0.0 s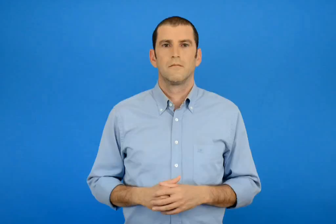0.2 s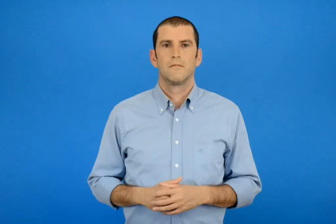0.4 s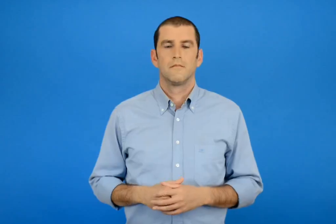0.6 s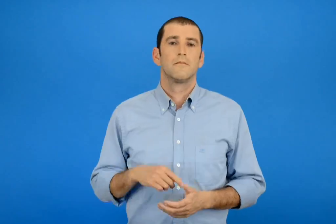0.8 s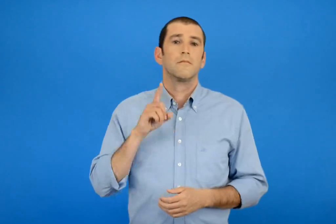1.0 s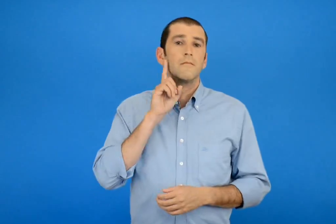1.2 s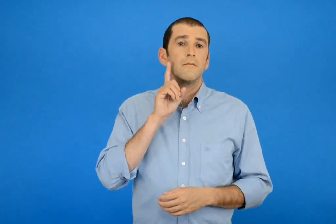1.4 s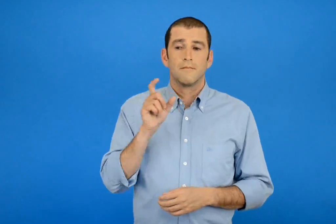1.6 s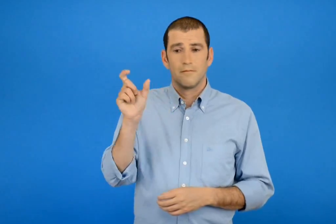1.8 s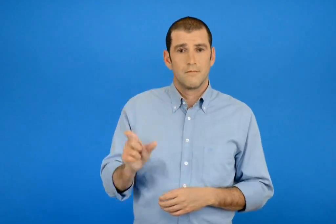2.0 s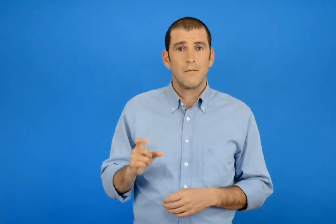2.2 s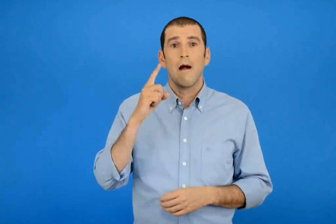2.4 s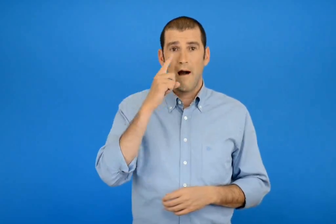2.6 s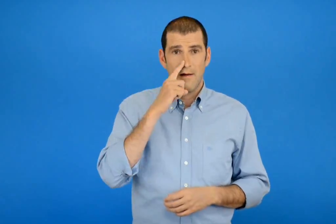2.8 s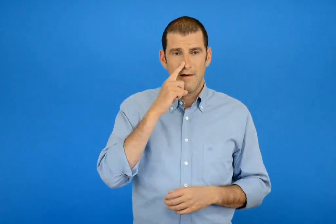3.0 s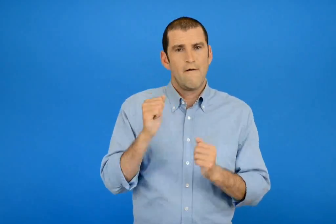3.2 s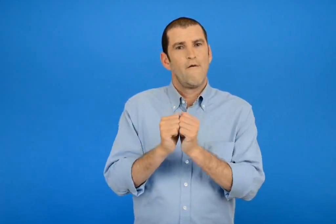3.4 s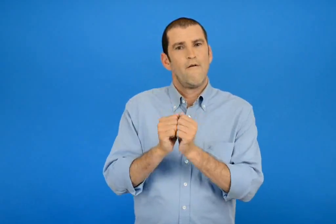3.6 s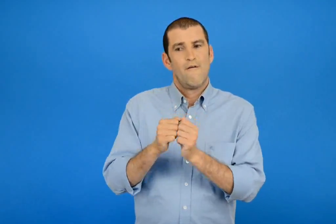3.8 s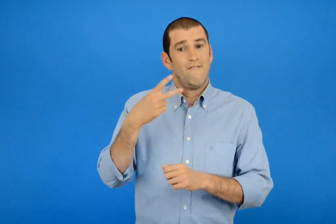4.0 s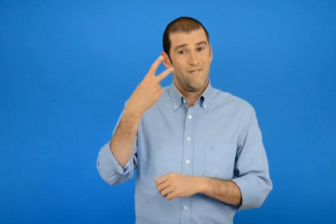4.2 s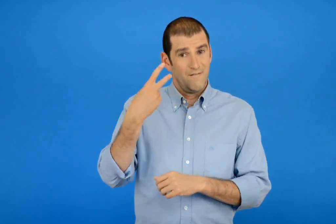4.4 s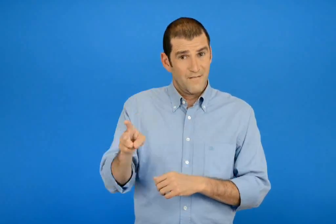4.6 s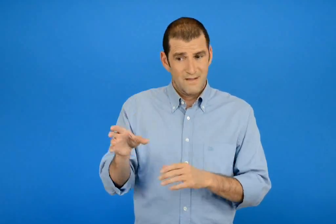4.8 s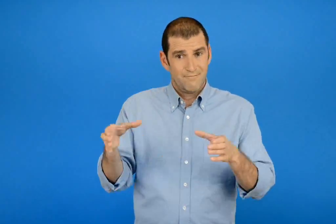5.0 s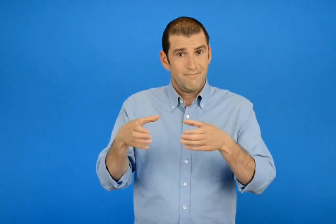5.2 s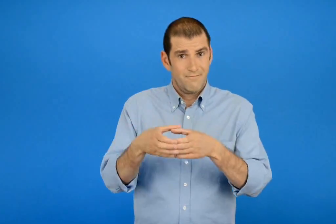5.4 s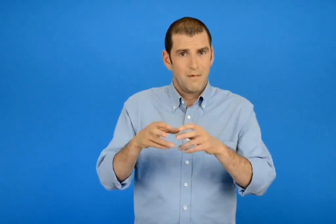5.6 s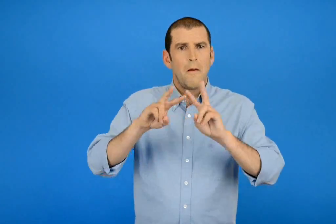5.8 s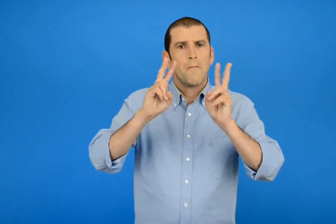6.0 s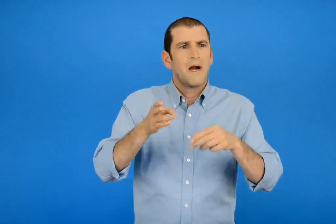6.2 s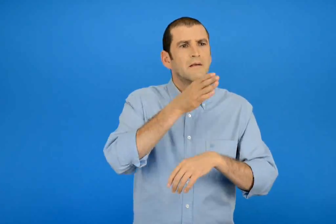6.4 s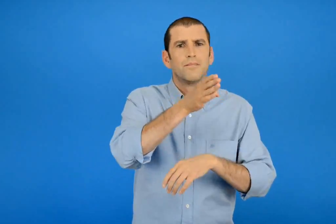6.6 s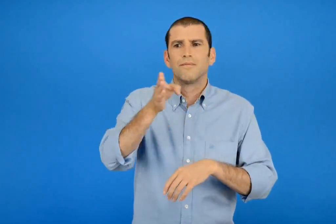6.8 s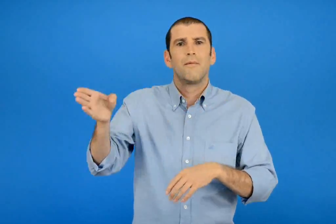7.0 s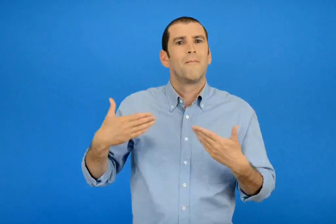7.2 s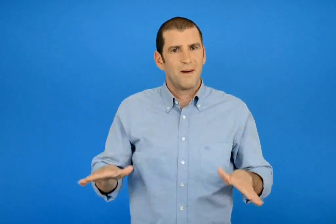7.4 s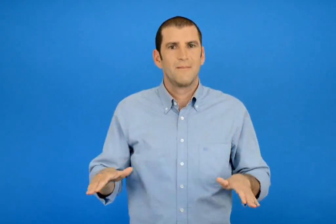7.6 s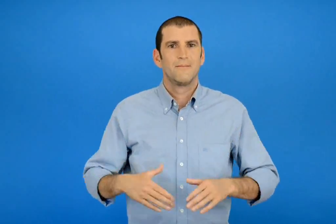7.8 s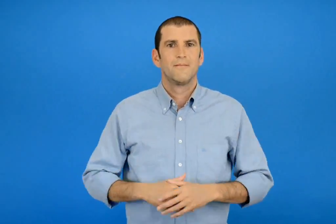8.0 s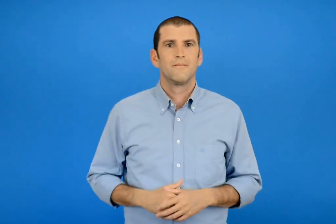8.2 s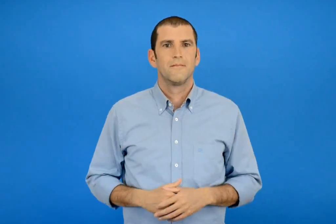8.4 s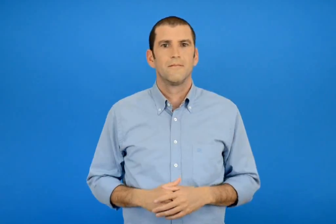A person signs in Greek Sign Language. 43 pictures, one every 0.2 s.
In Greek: η άννα και οι φίλοι της πήγαν στα μαγαζιά
